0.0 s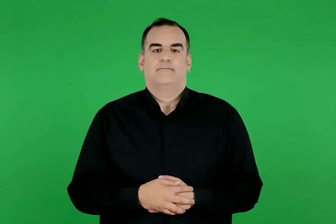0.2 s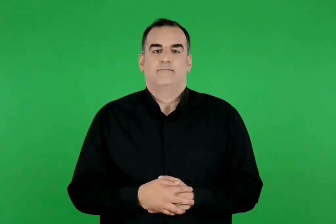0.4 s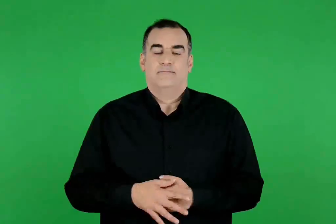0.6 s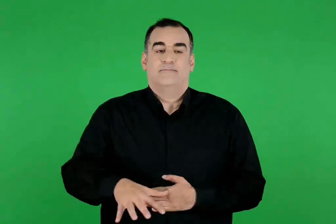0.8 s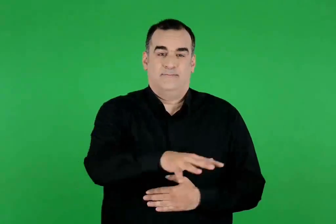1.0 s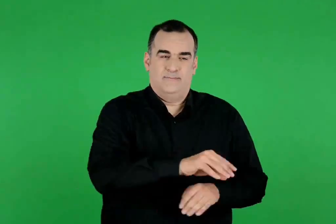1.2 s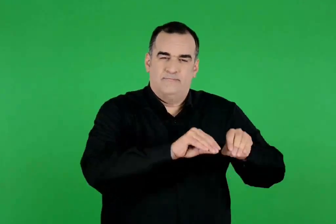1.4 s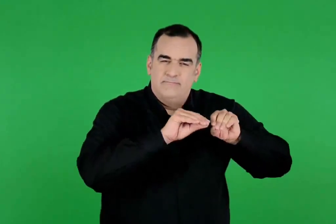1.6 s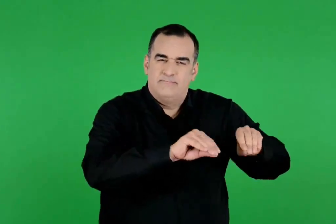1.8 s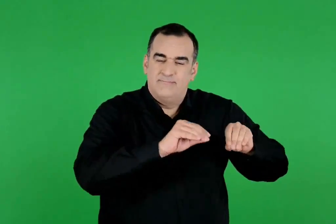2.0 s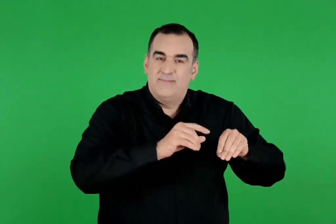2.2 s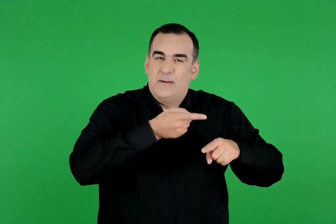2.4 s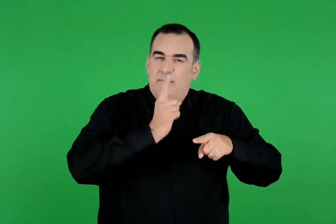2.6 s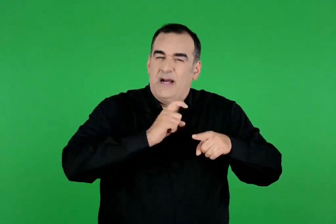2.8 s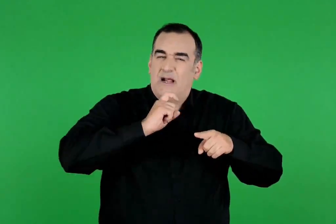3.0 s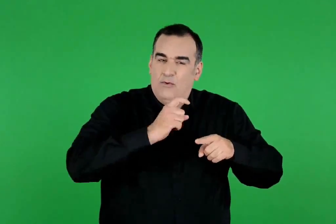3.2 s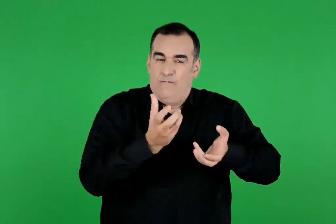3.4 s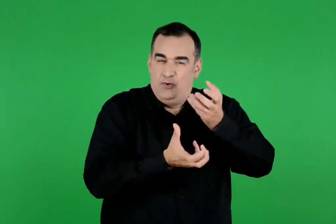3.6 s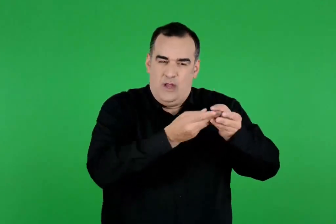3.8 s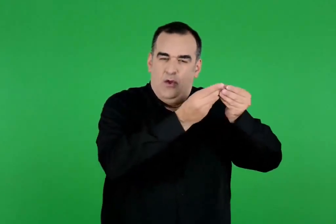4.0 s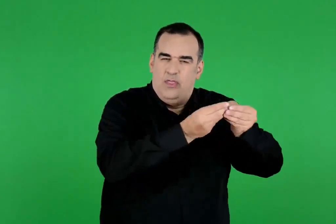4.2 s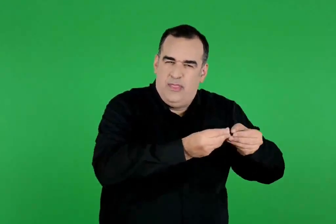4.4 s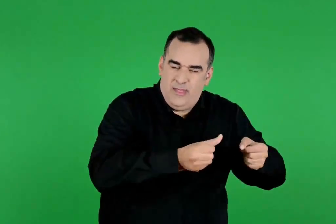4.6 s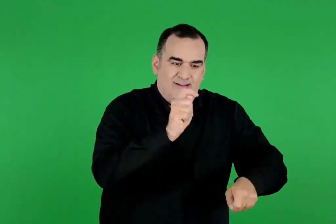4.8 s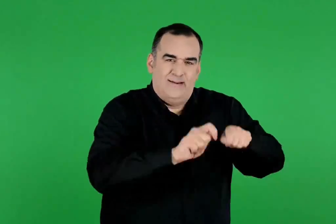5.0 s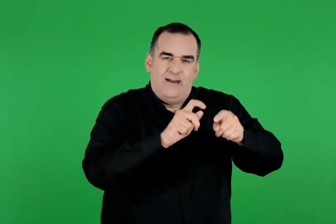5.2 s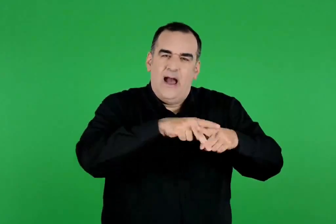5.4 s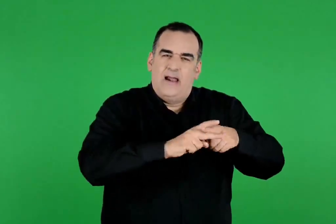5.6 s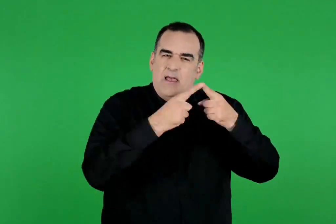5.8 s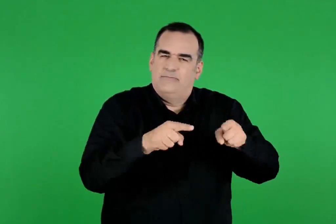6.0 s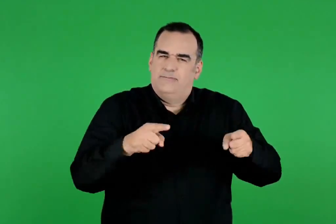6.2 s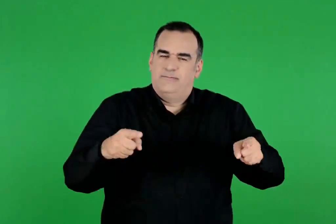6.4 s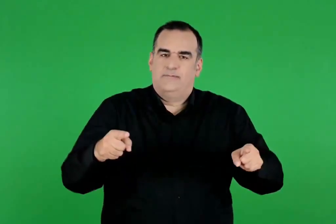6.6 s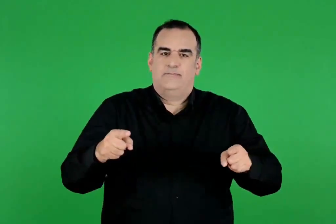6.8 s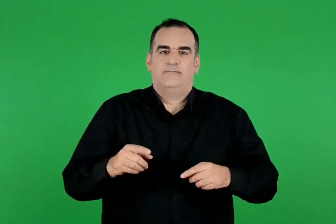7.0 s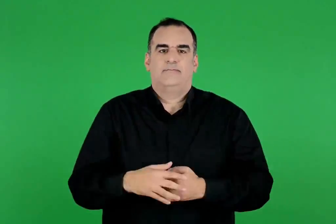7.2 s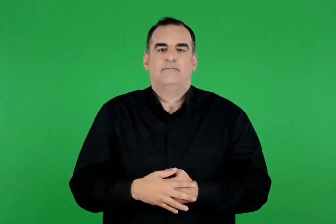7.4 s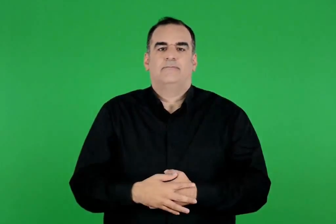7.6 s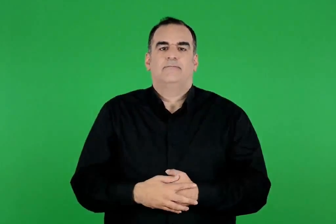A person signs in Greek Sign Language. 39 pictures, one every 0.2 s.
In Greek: και τους έμαθε με τη φωτιά να λιώνουν τα μέταλλα και να φτιάχνουν εργαλεία
